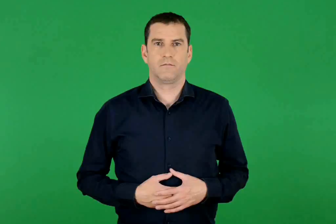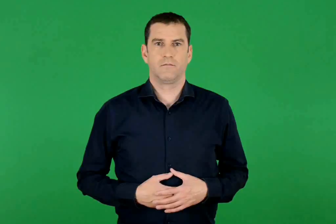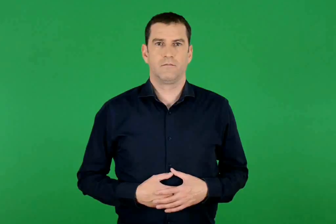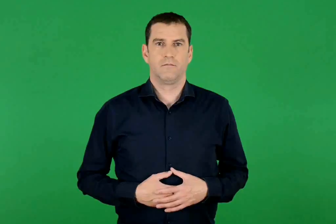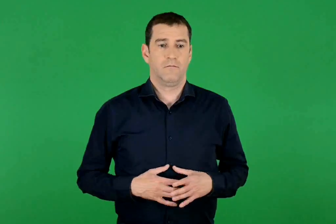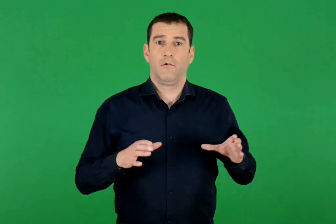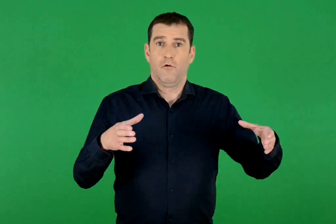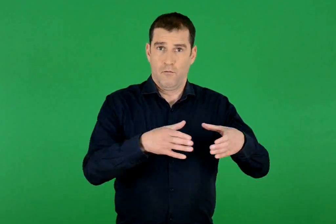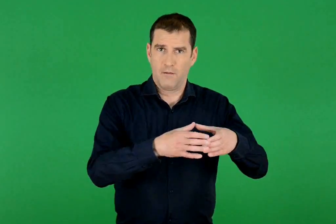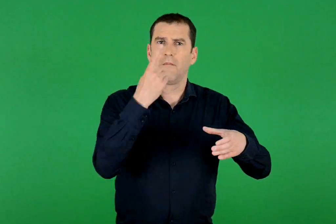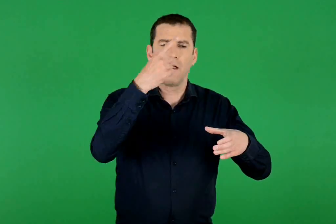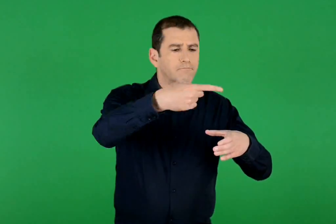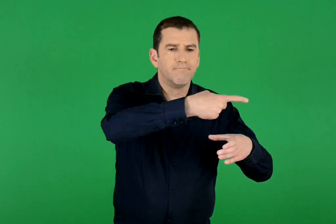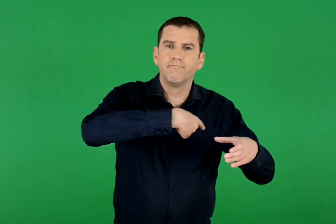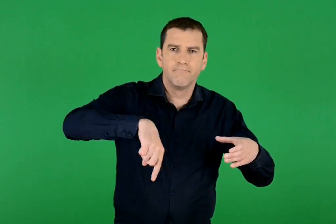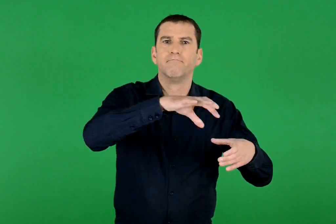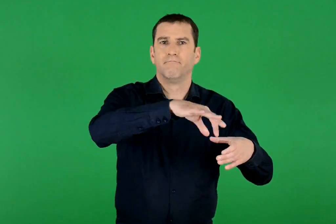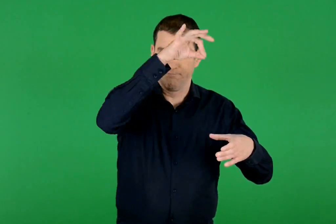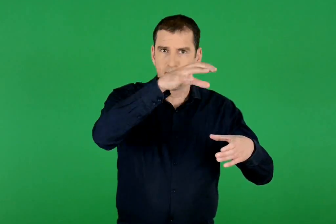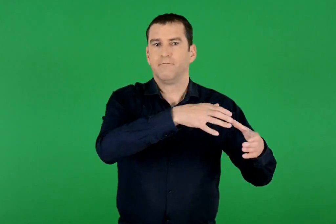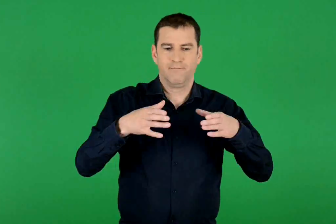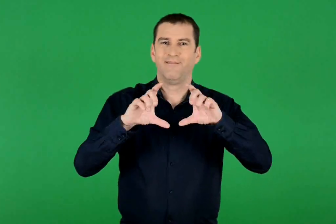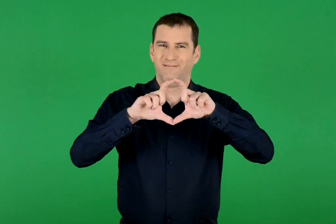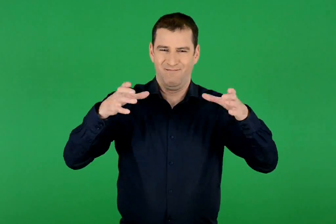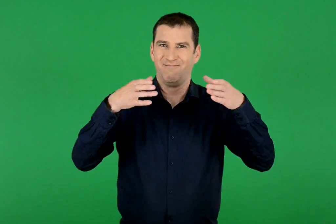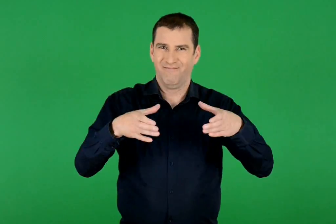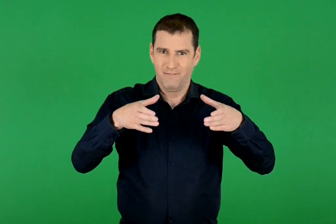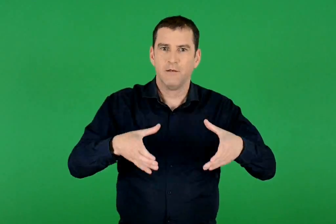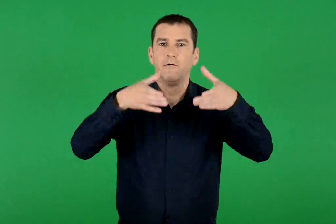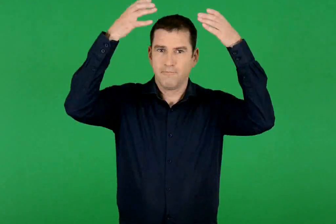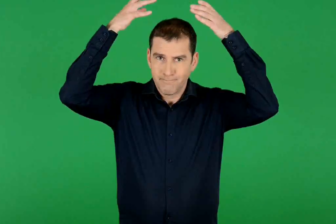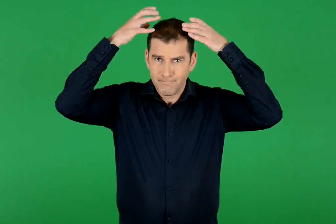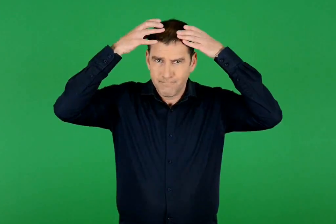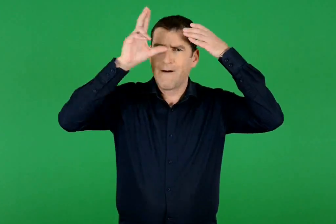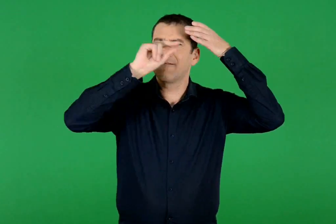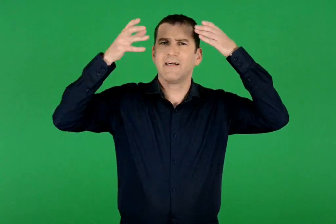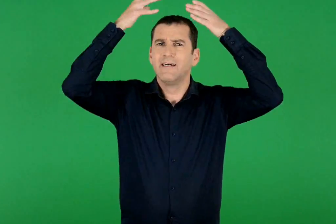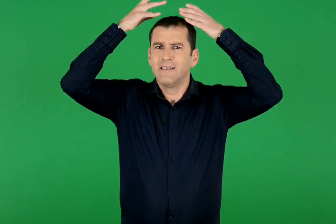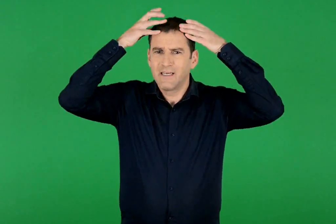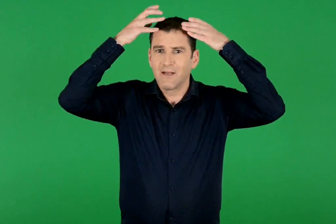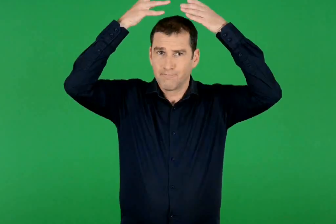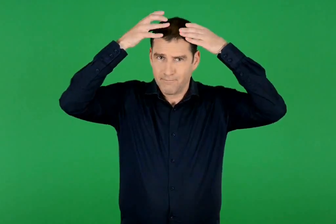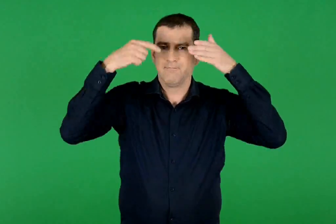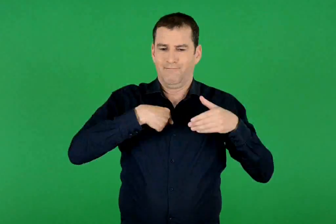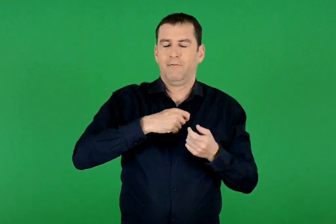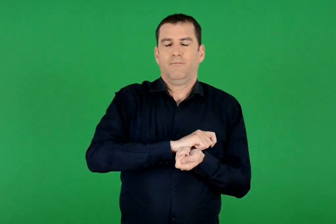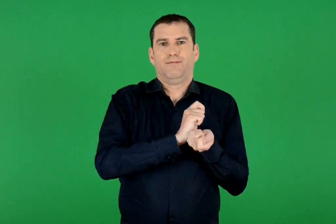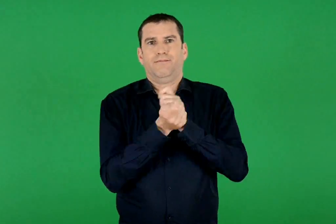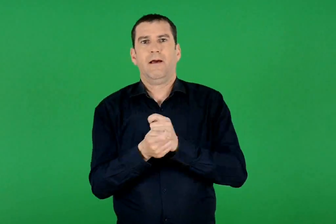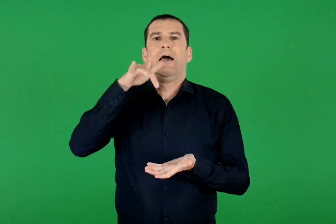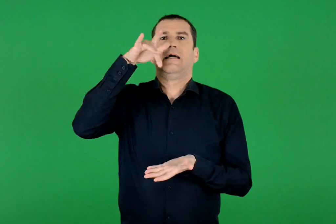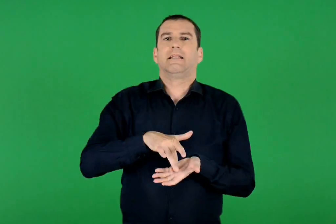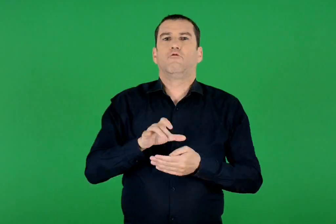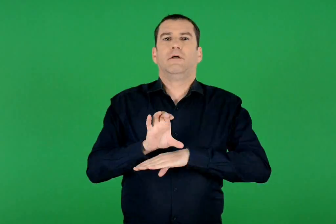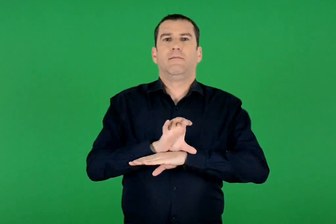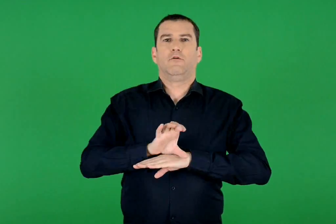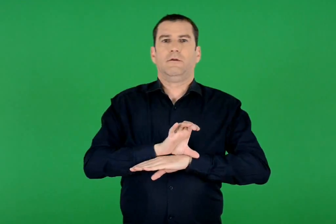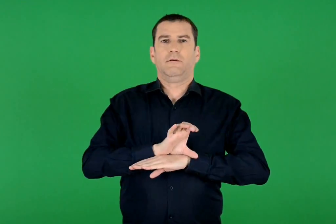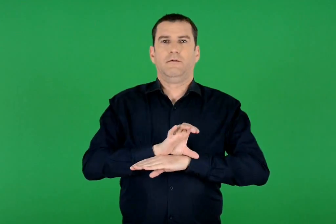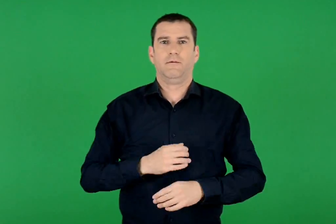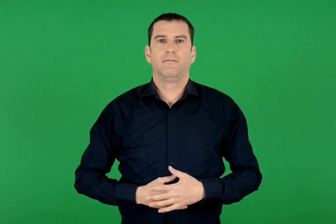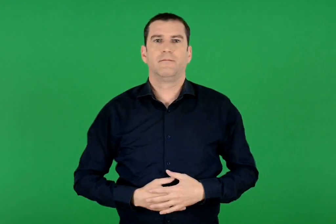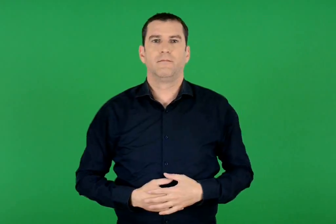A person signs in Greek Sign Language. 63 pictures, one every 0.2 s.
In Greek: ένας από μας τη βάζει στο κεφάλι του σαν στεφάνι και γίνεται ο κεντρικός υπολογιστής
